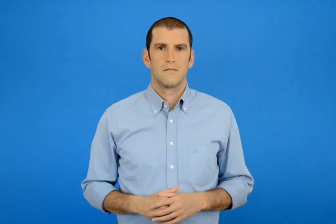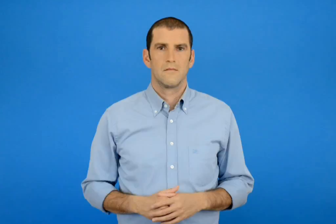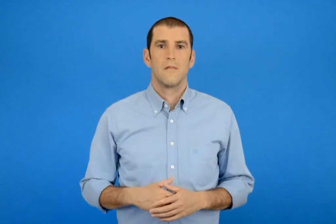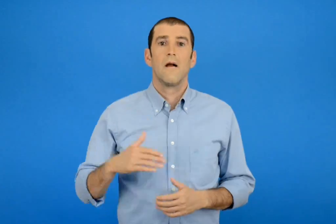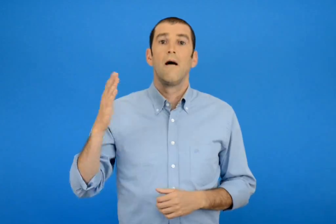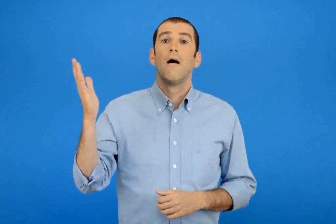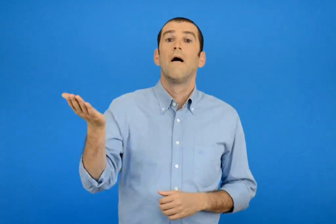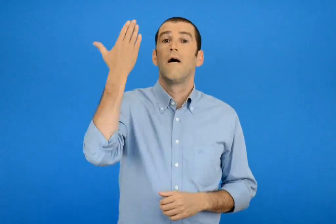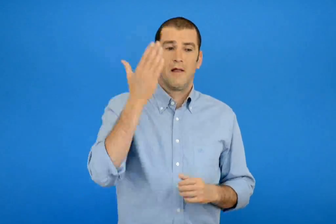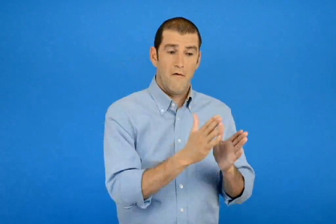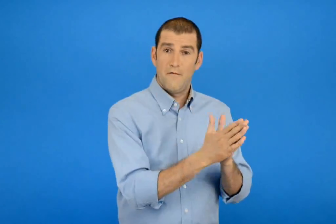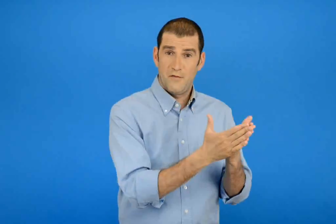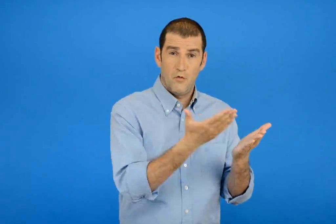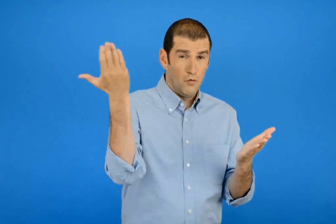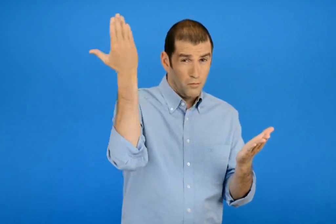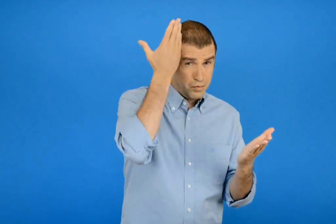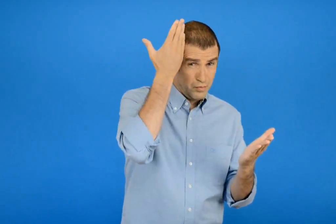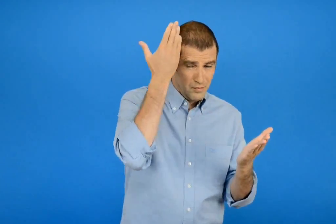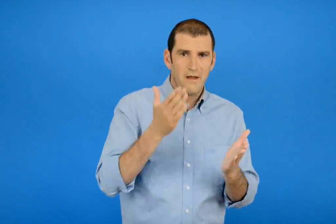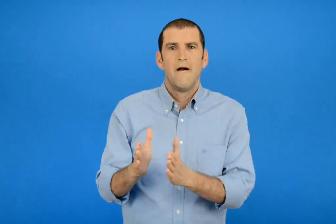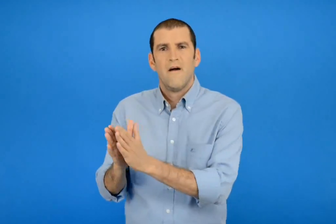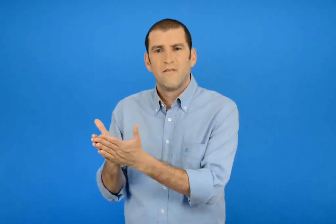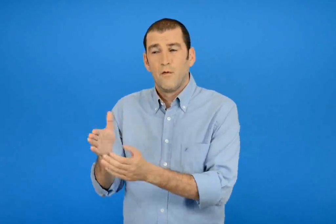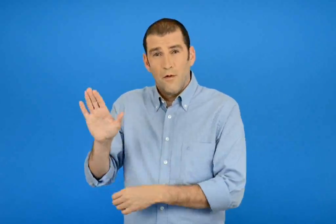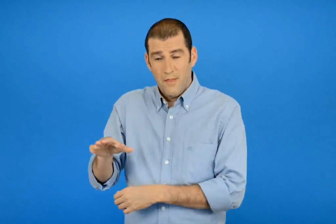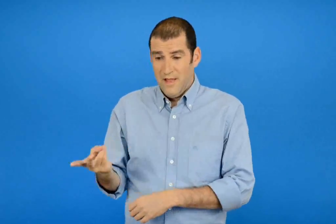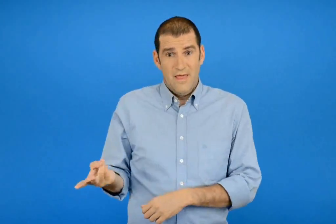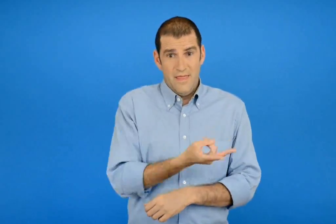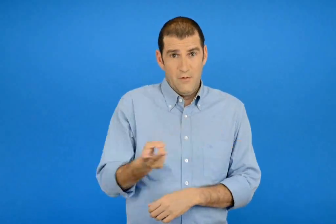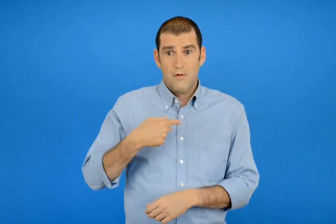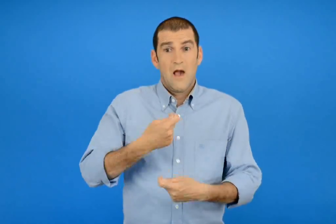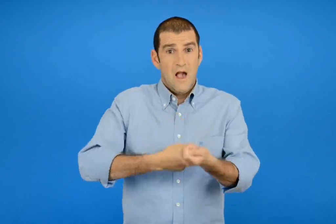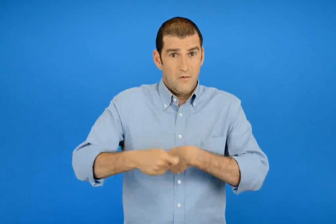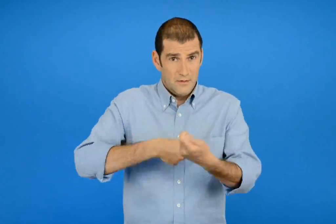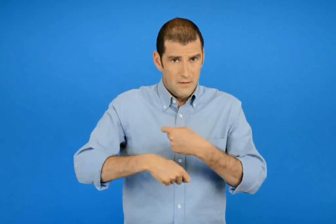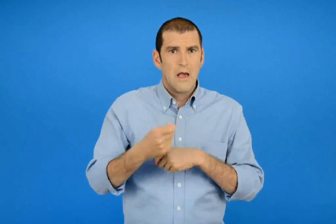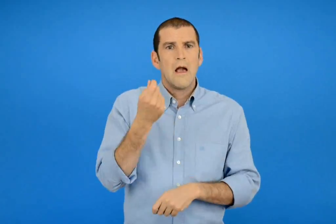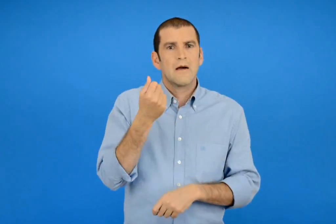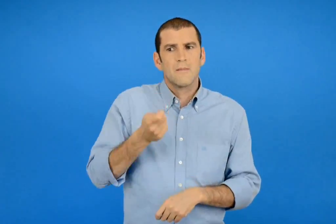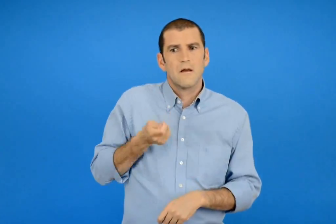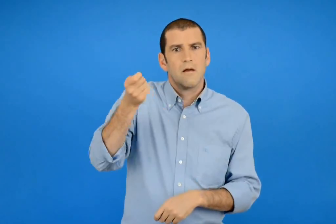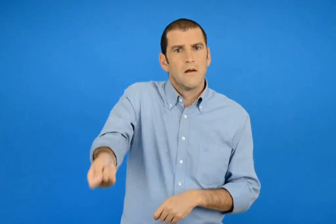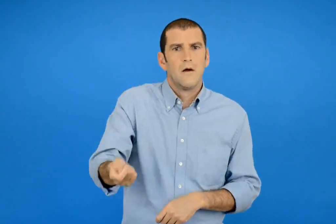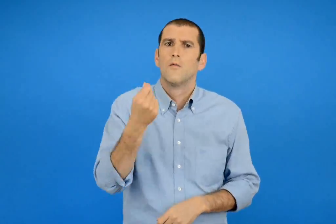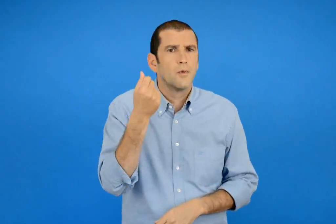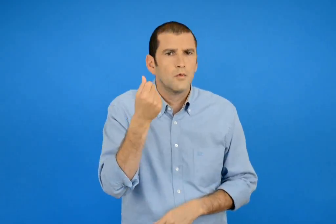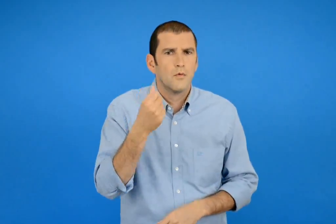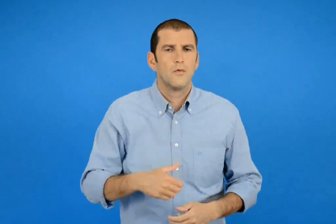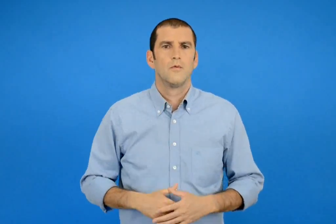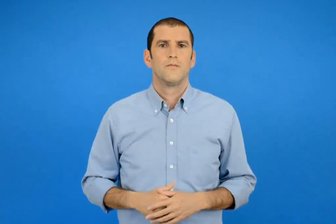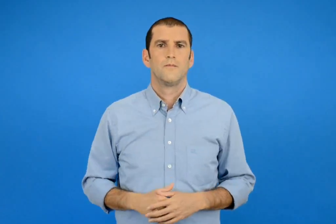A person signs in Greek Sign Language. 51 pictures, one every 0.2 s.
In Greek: αν αγόραζα το πιο ακριβό και το πιο φτηνό βιβλίο ποσά χρήματα θα έδινα ;
